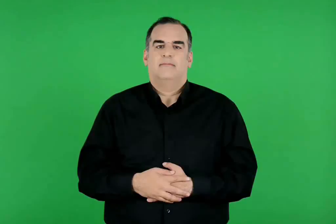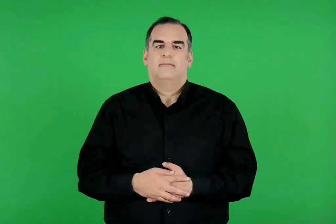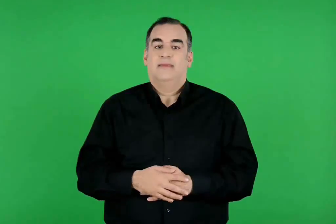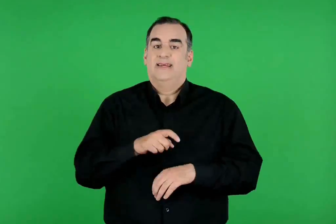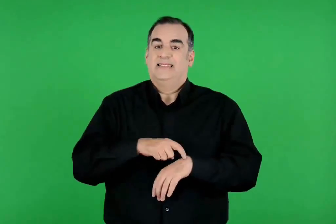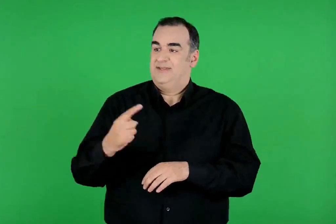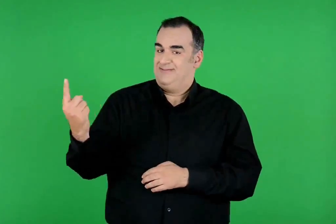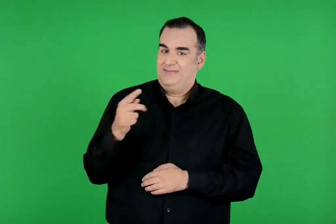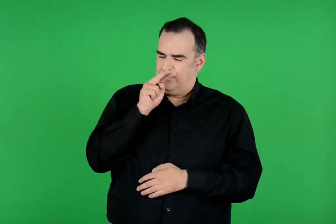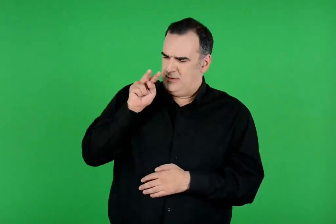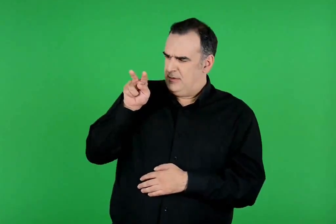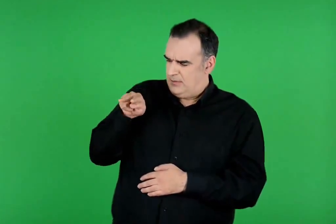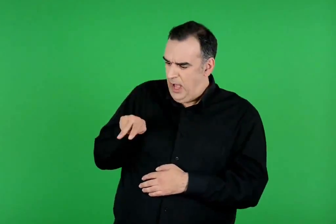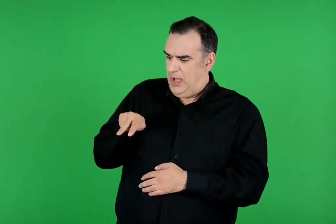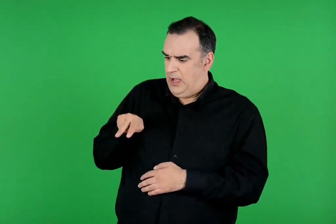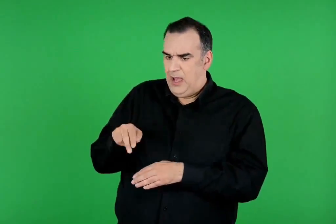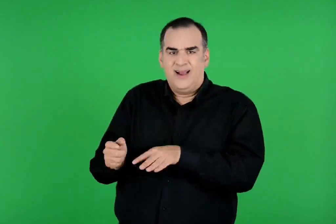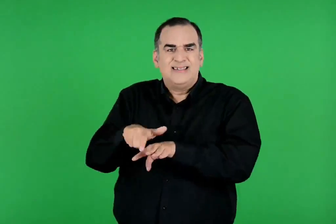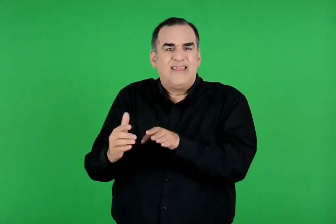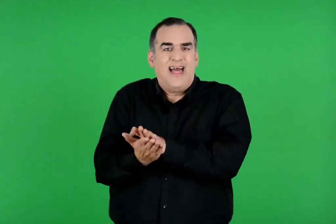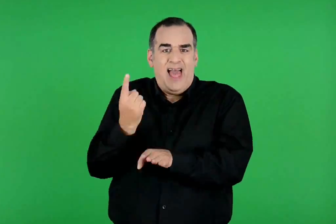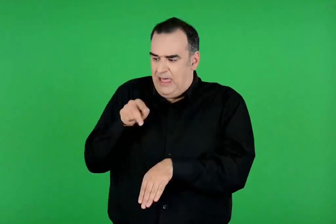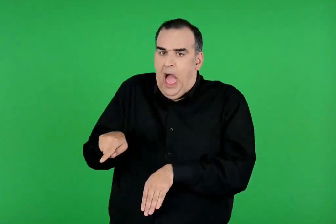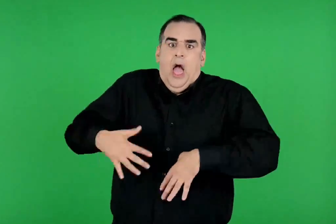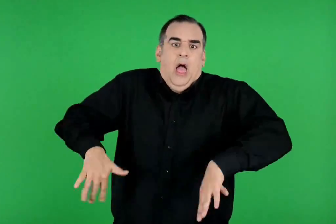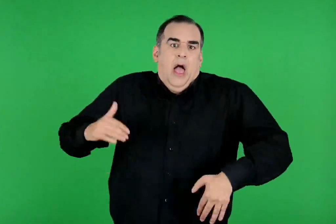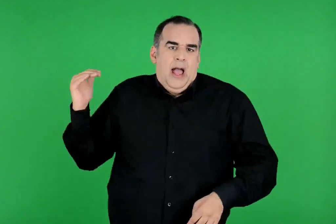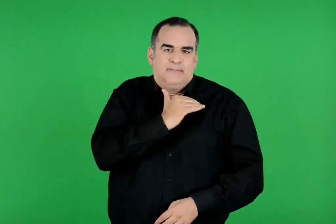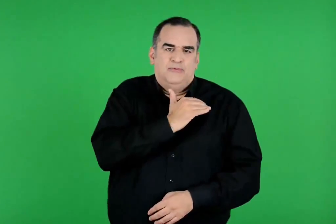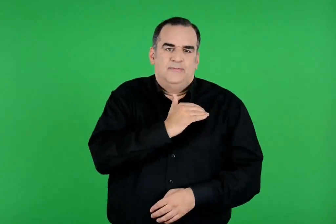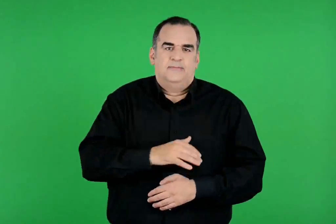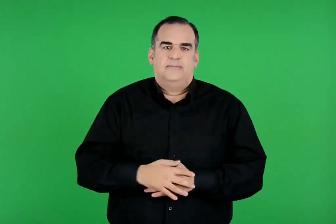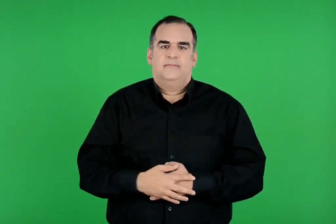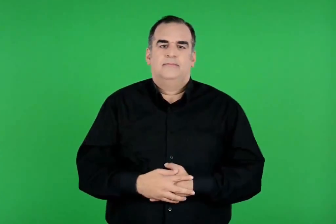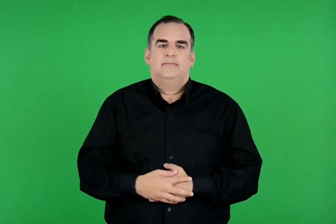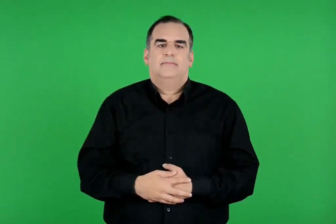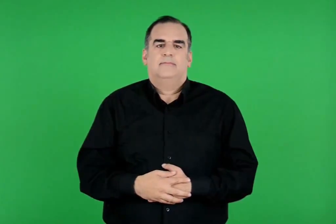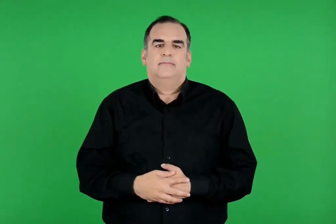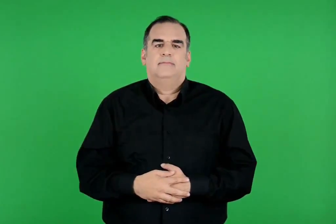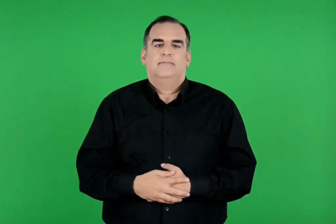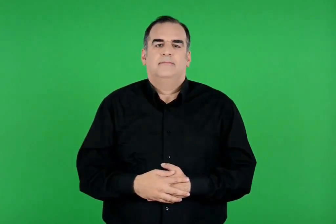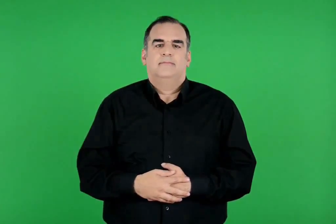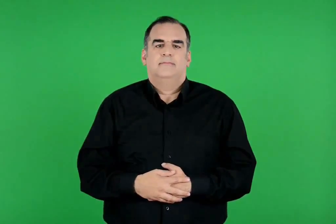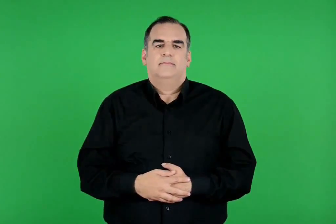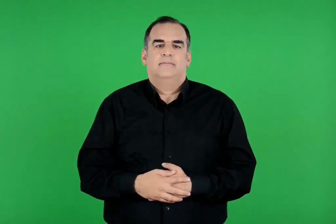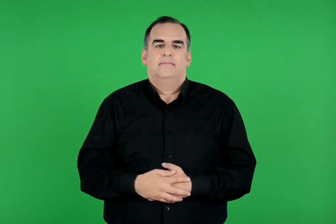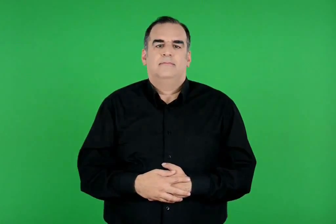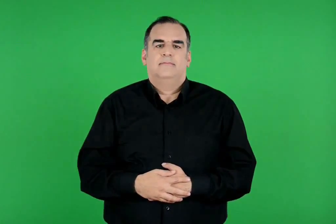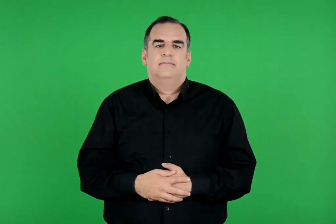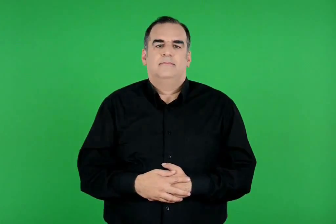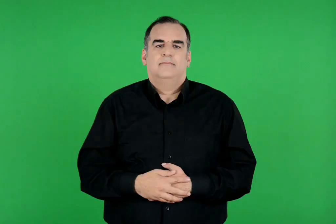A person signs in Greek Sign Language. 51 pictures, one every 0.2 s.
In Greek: όταν λοιπόν είδε το παλικάρι με το ένα σανδάλι , κατάλαβε αμέσως ποιος ήταν και ταράχτηκε πολύ
